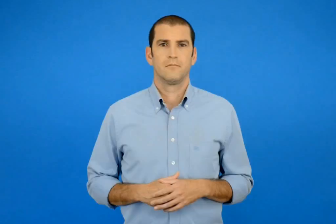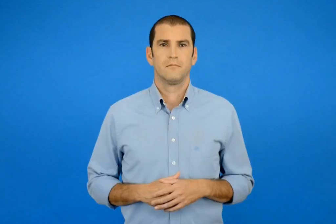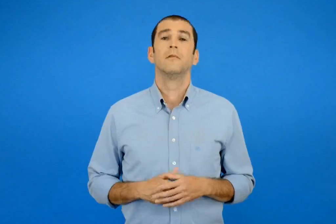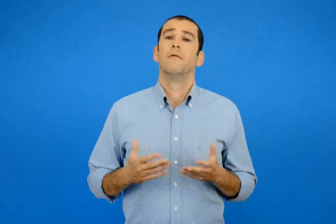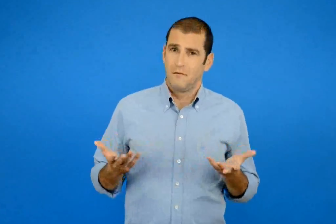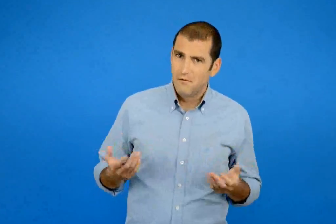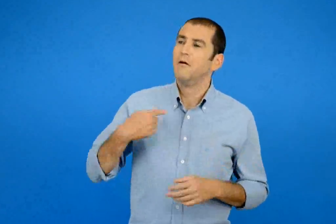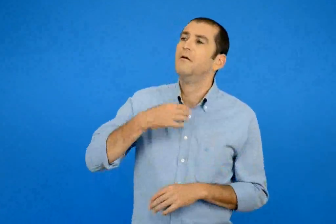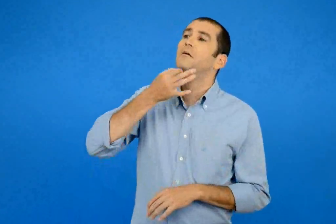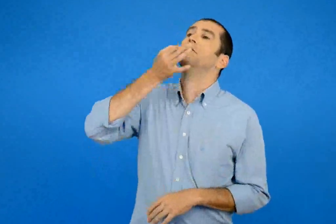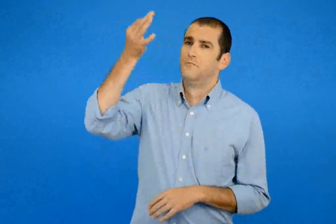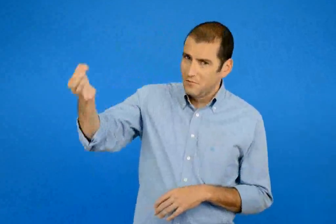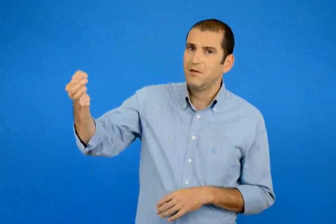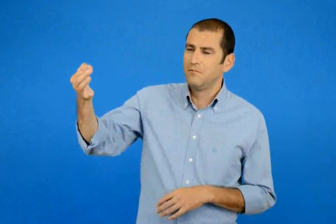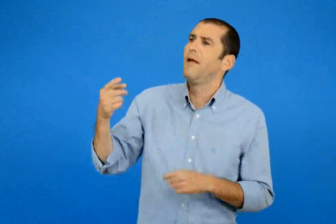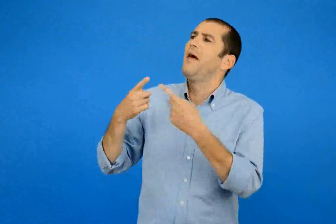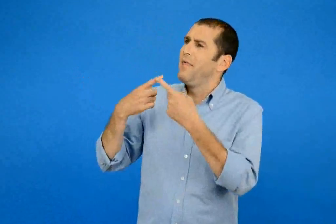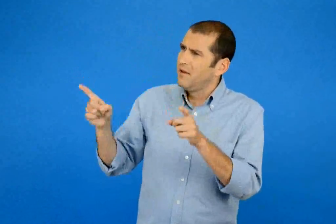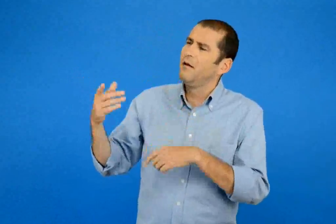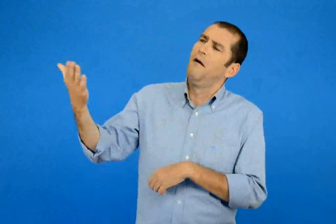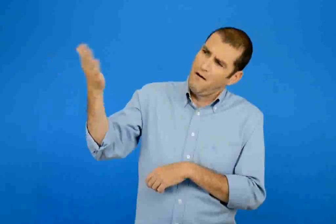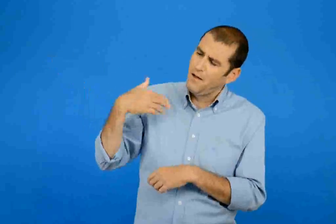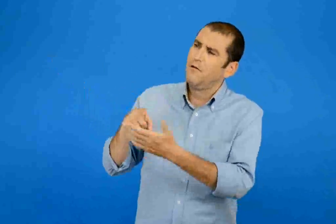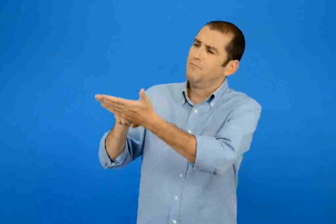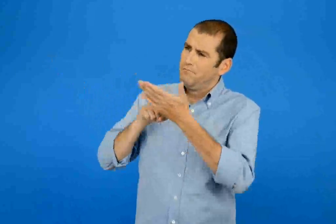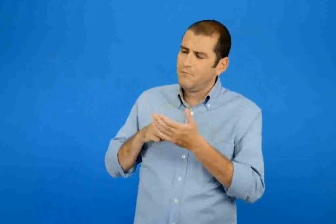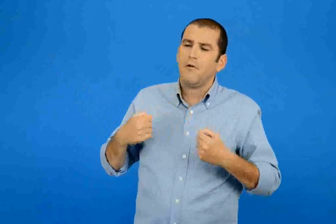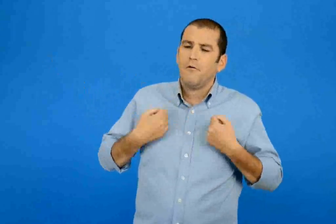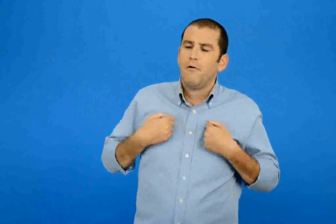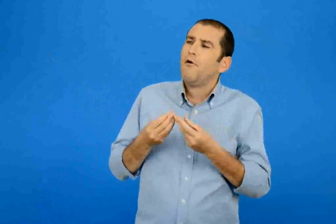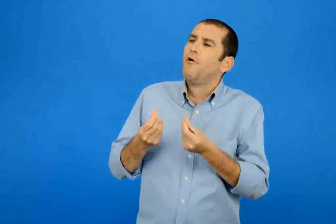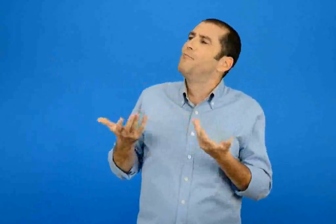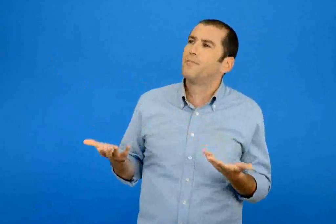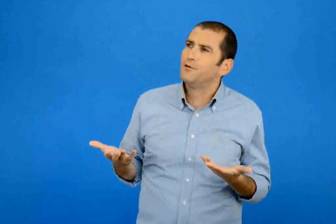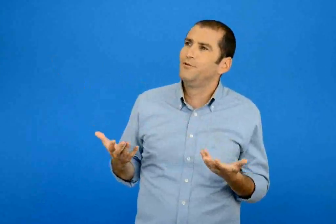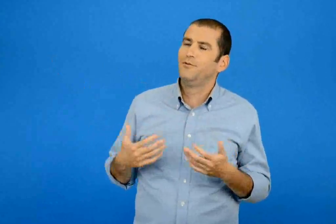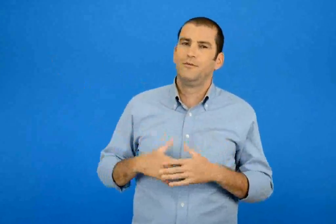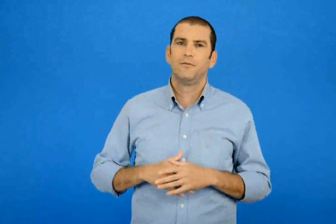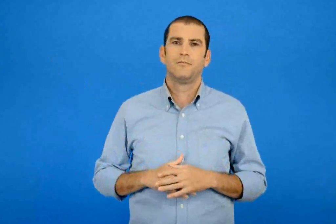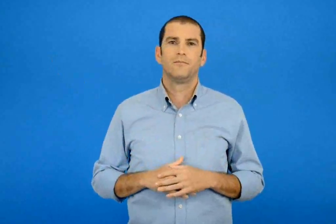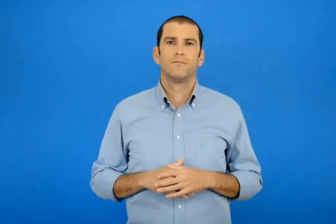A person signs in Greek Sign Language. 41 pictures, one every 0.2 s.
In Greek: οπότε όμως του έλεγα έλα θείε δείξε μας πως να παίξουμε
